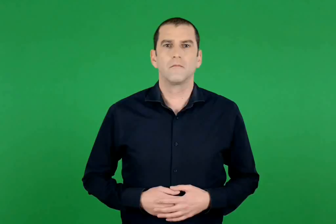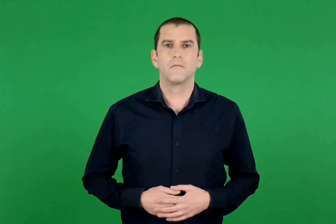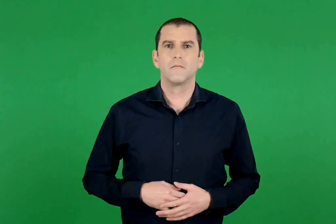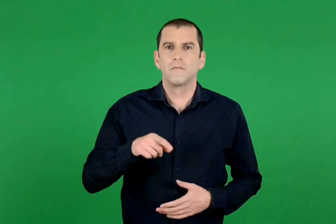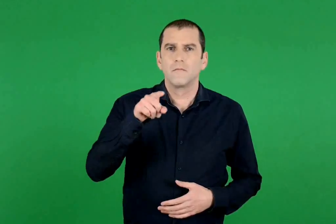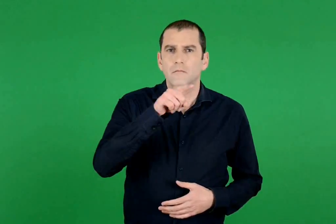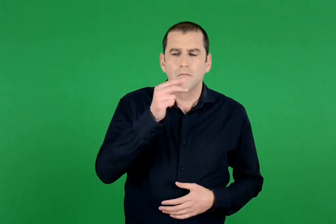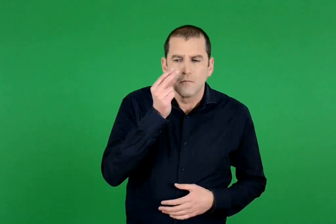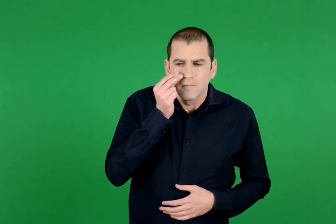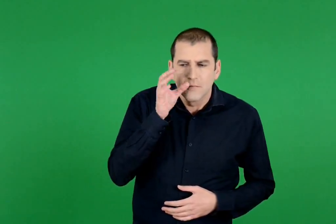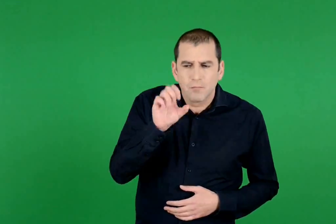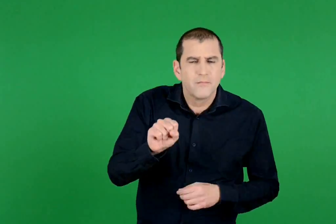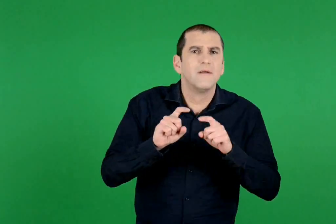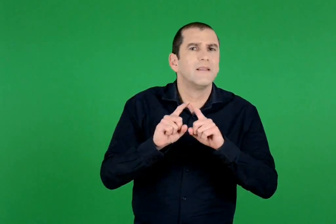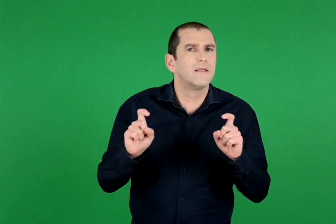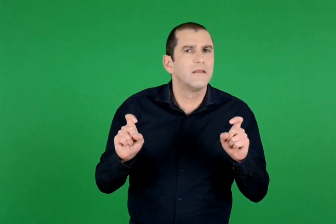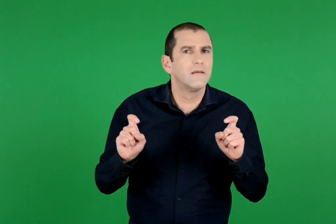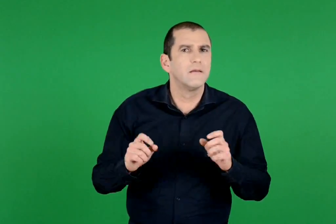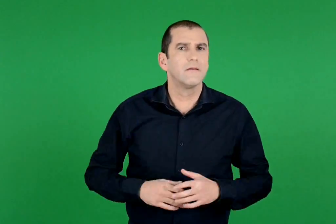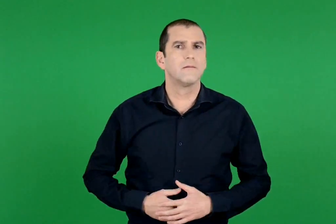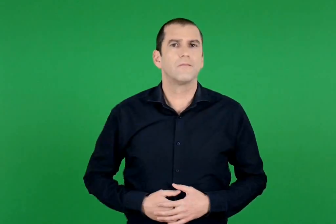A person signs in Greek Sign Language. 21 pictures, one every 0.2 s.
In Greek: τι παρατηρείτε ;
